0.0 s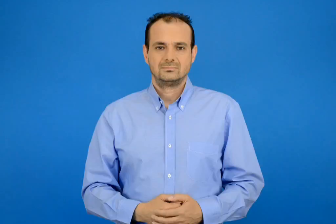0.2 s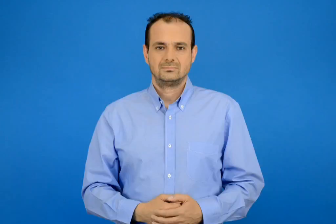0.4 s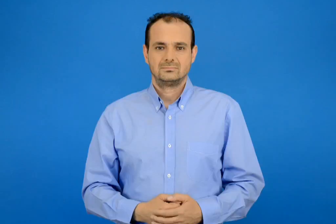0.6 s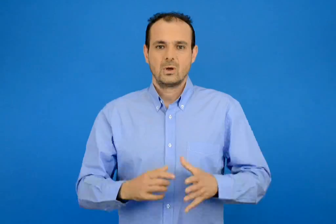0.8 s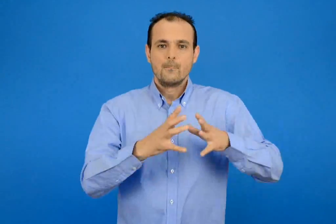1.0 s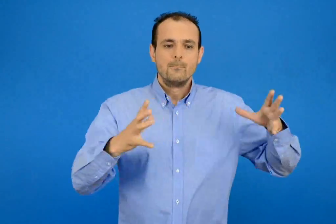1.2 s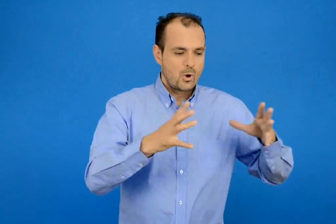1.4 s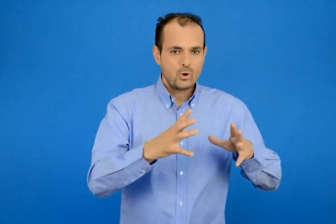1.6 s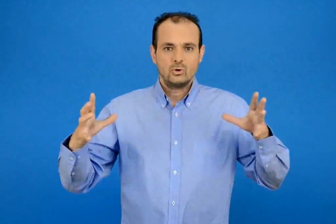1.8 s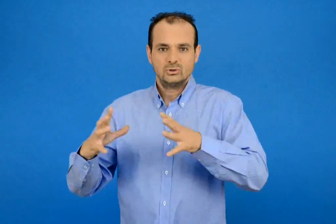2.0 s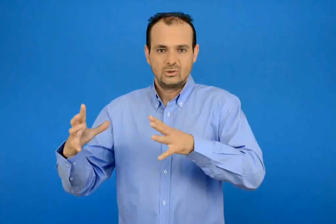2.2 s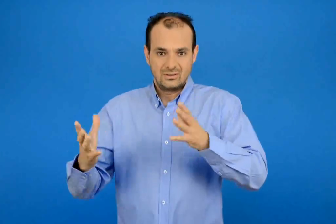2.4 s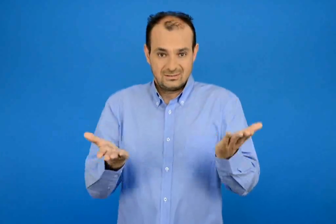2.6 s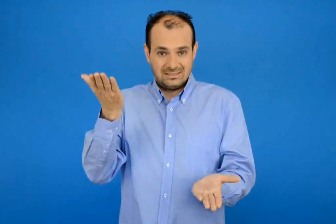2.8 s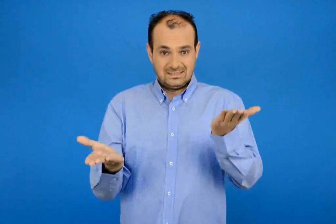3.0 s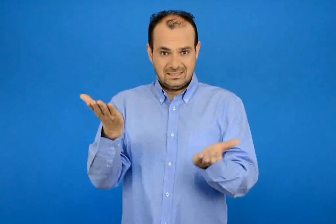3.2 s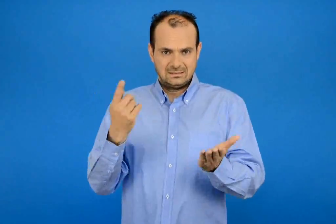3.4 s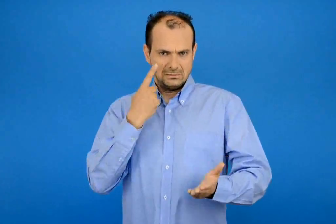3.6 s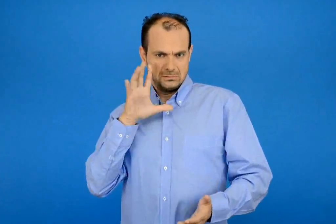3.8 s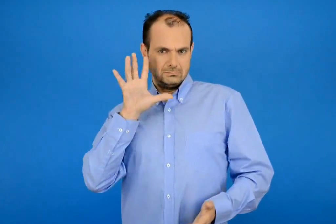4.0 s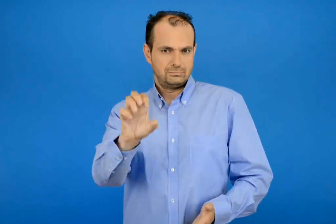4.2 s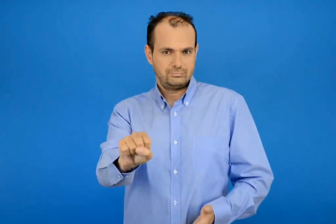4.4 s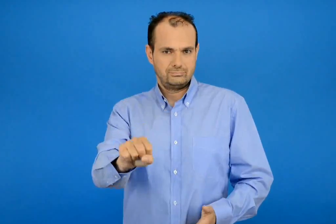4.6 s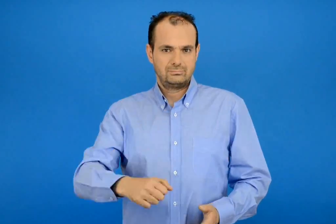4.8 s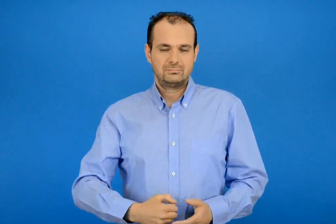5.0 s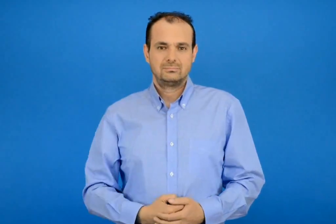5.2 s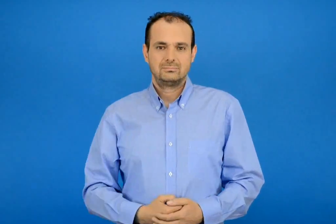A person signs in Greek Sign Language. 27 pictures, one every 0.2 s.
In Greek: σύγκριση και εκτίμηση ποσοτήτων
